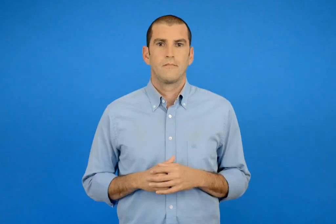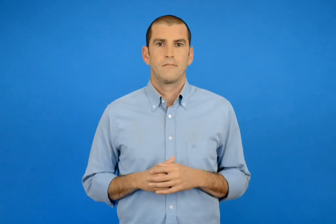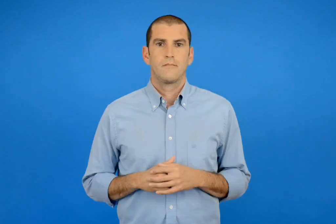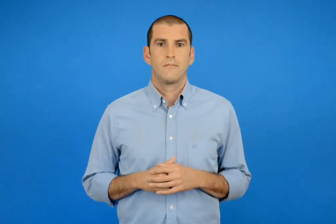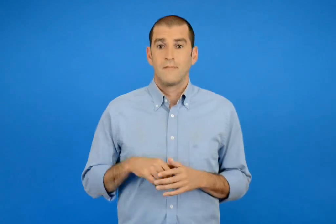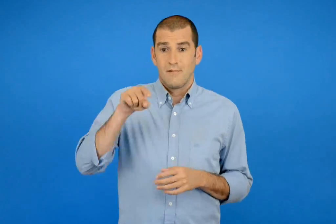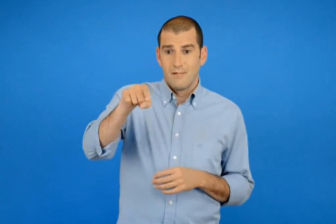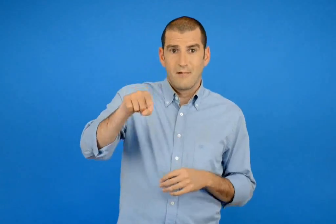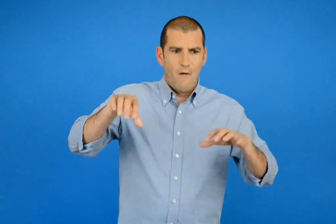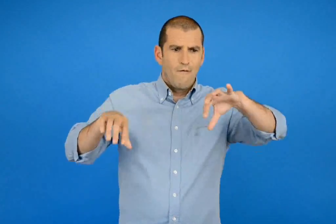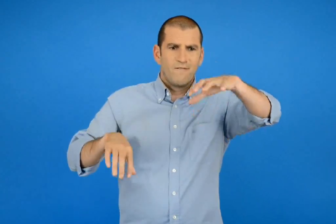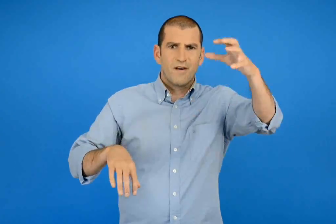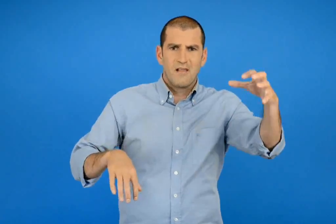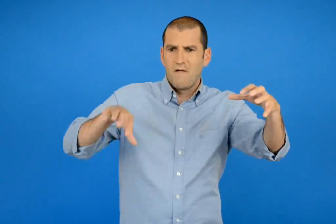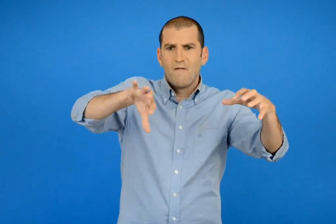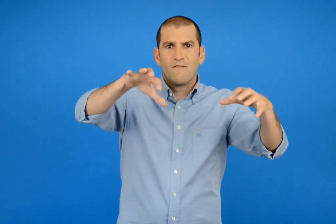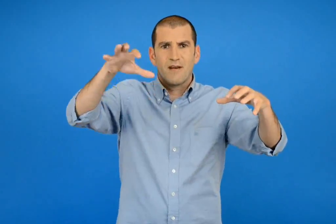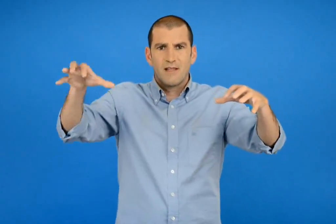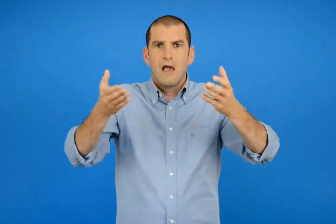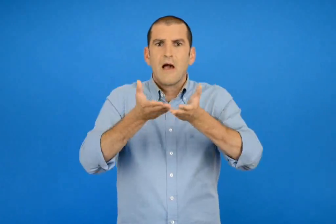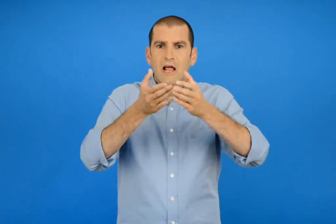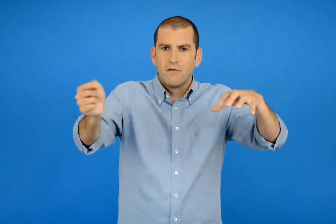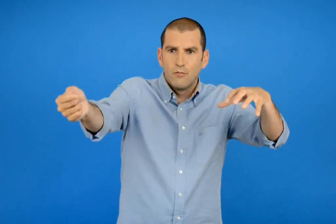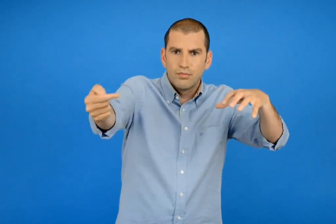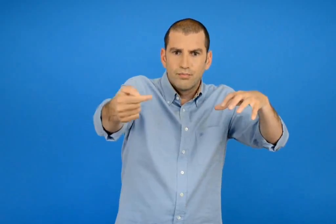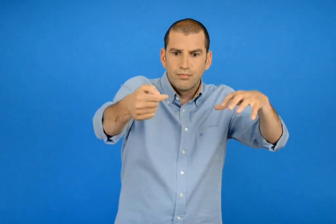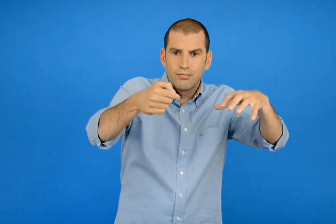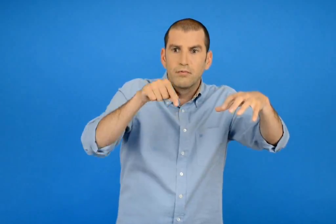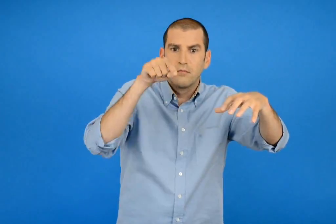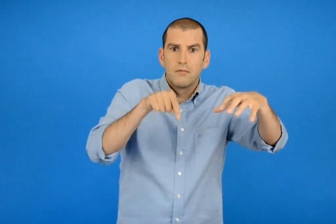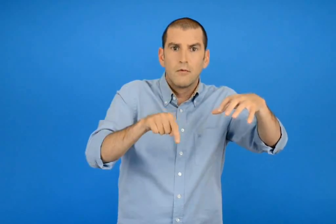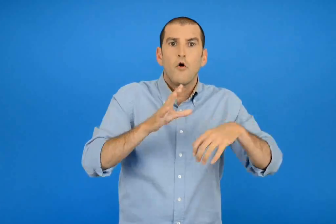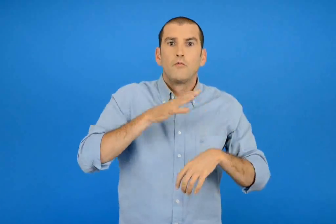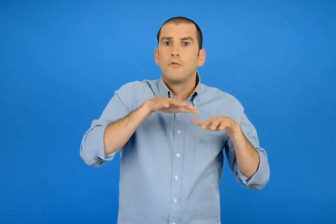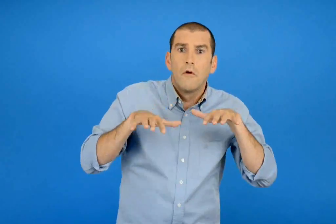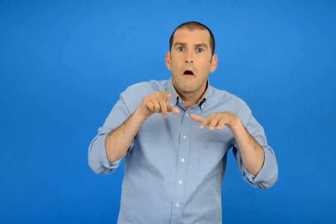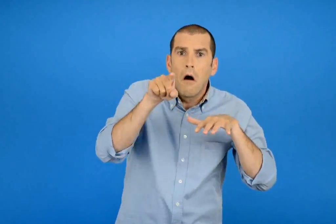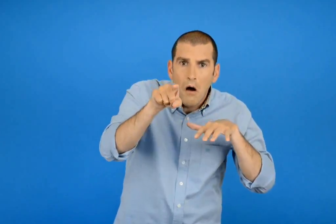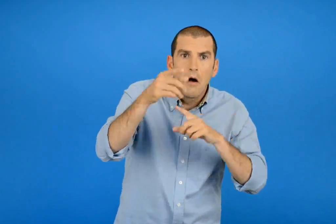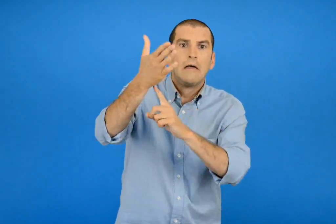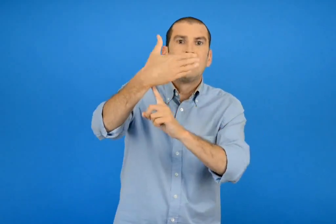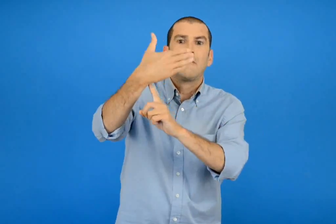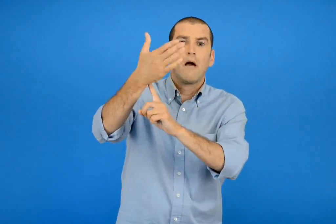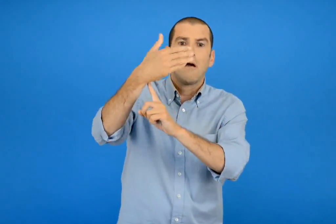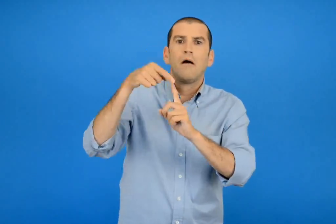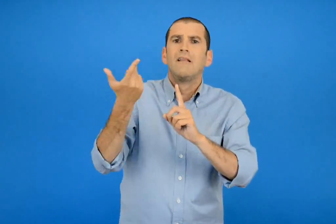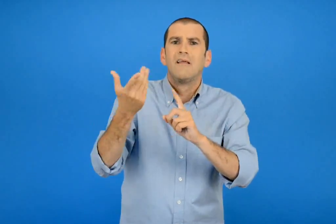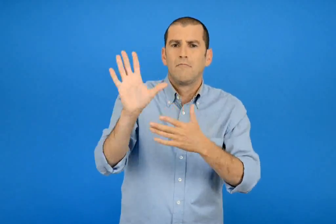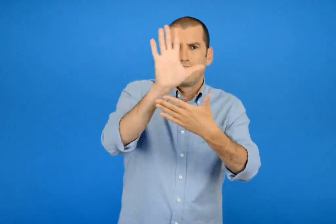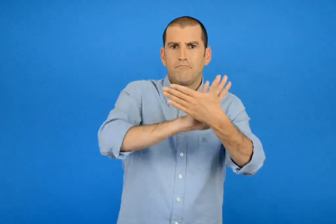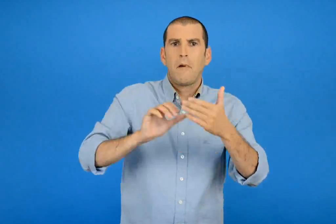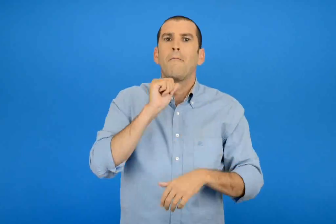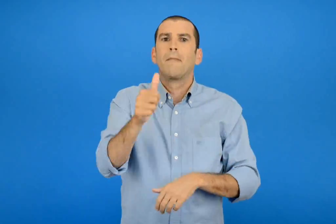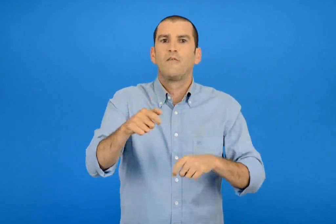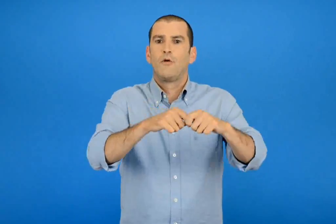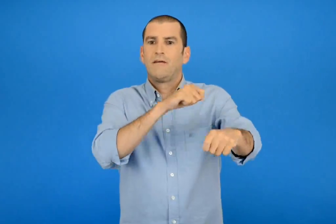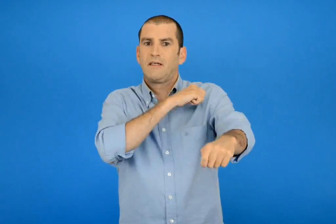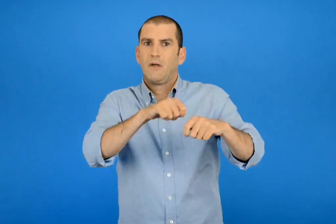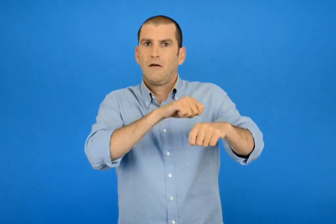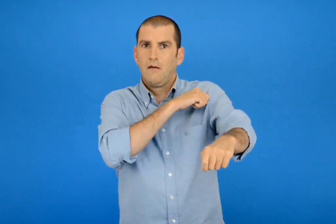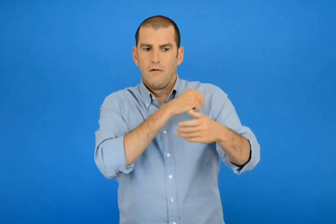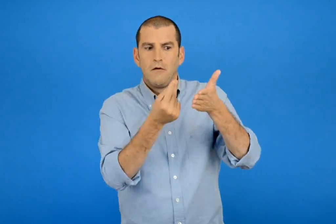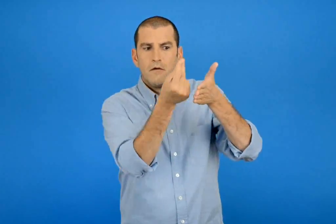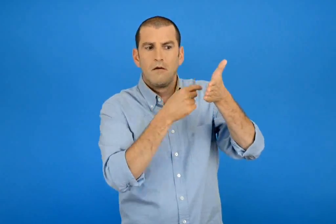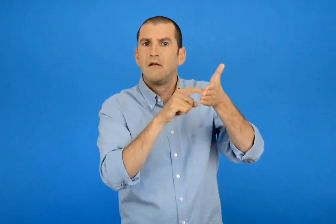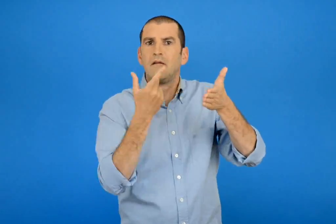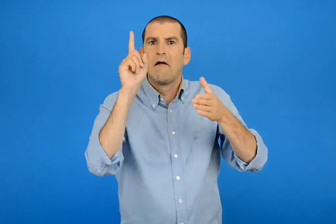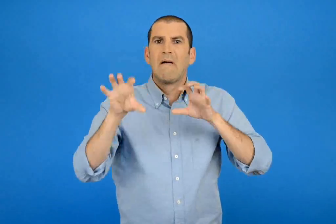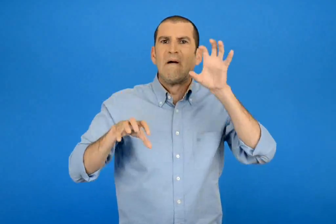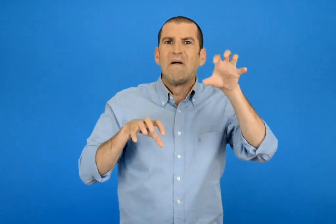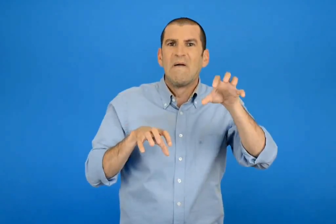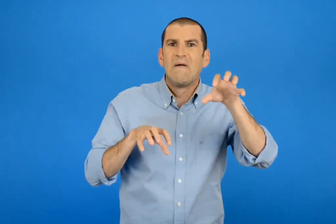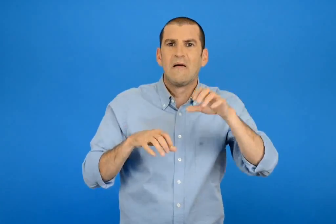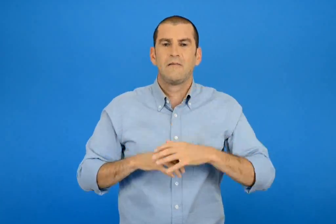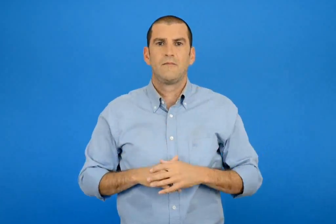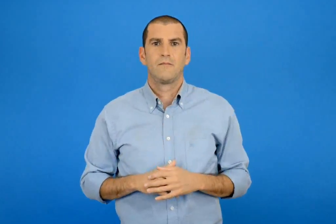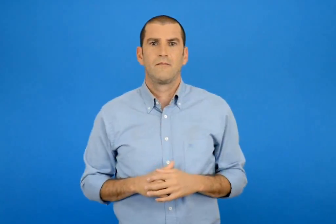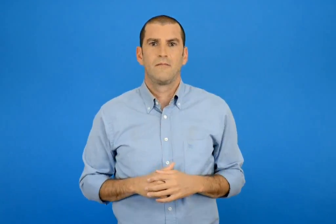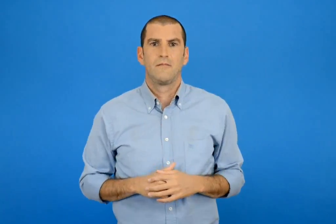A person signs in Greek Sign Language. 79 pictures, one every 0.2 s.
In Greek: το καράβι έφτασε στο πέρασμα αναμεσά στα βράχια τότε είδαν τη σημαία του ήταν από μαύρο ύφασμα κι είχε ζωγραφισμένο ένα θεριό
